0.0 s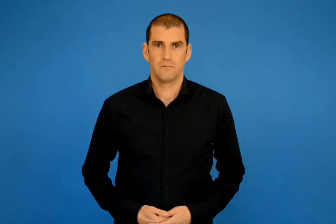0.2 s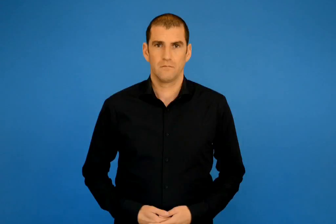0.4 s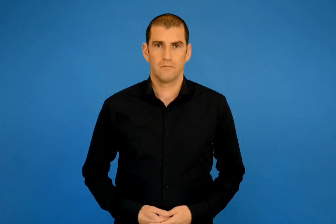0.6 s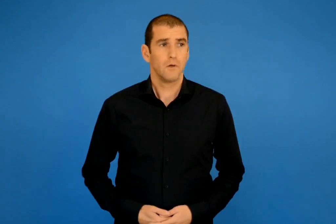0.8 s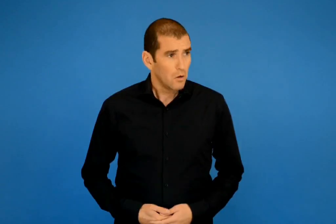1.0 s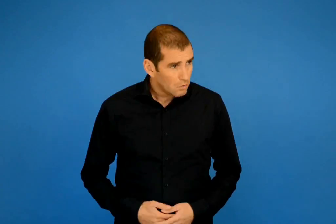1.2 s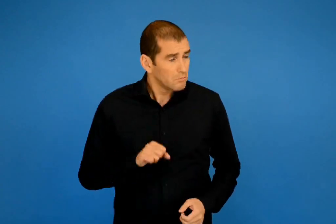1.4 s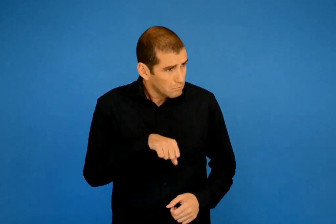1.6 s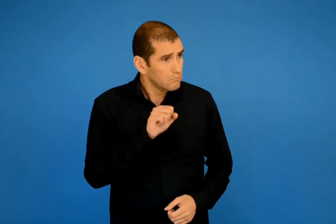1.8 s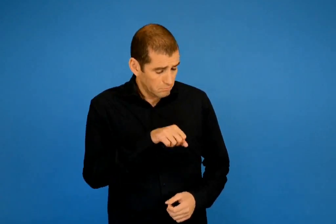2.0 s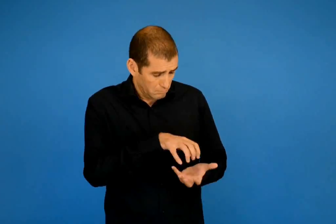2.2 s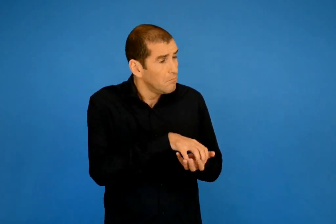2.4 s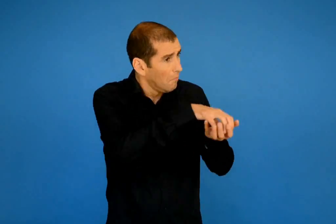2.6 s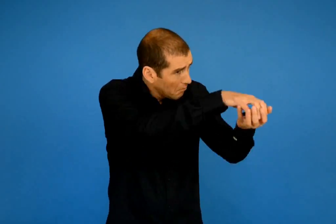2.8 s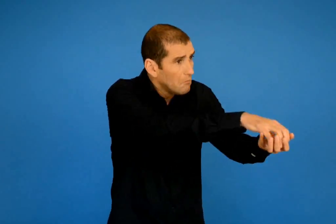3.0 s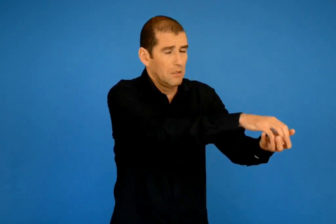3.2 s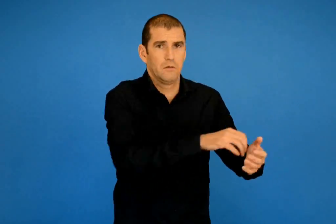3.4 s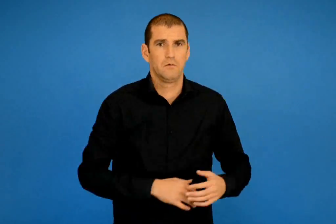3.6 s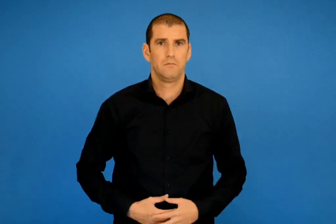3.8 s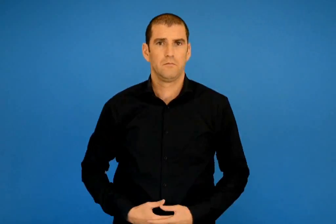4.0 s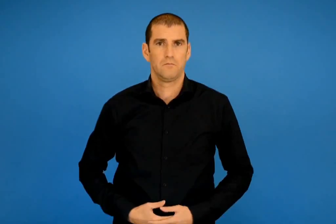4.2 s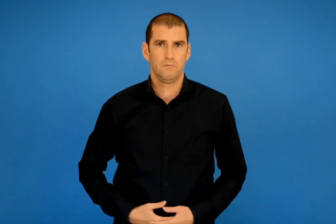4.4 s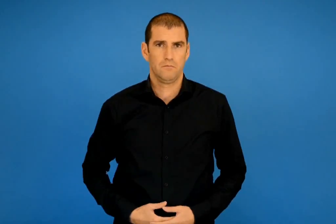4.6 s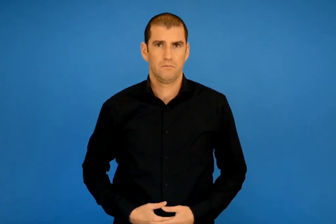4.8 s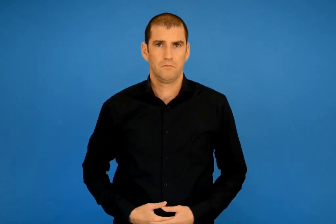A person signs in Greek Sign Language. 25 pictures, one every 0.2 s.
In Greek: ναι γεροντάκι μου πάρε τα
